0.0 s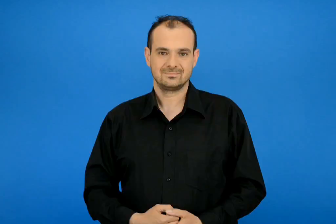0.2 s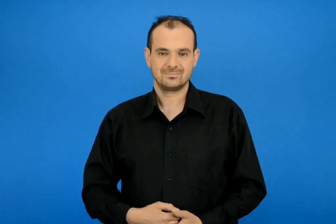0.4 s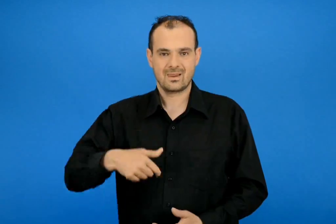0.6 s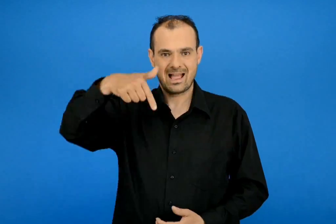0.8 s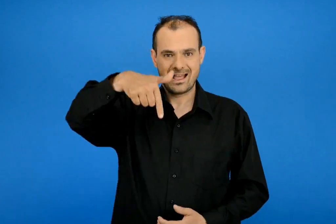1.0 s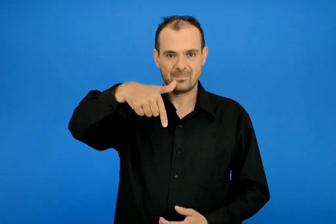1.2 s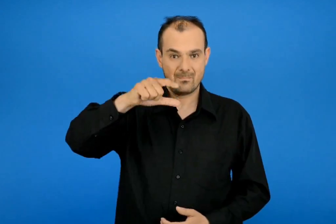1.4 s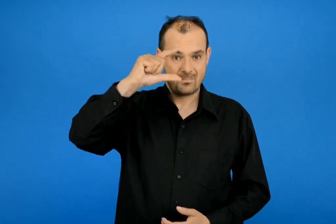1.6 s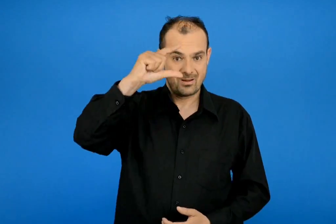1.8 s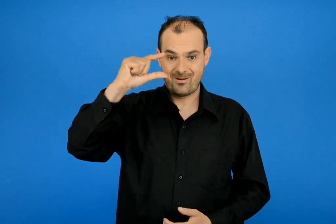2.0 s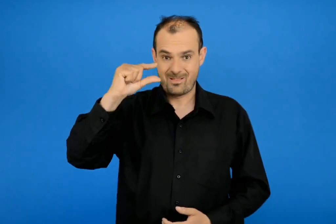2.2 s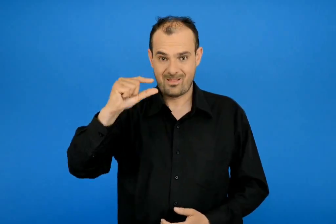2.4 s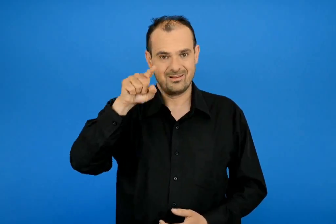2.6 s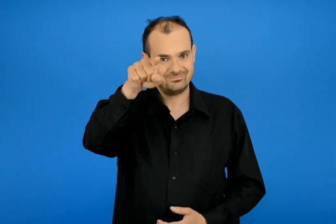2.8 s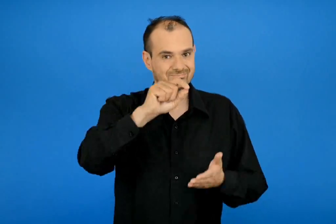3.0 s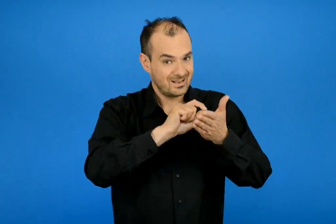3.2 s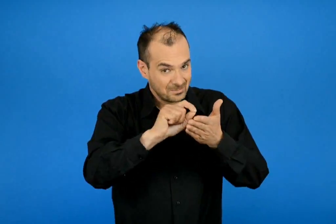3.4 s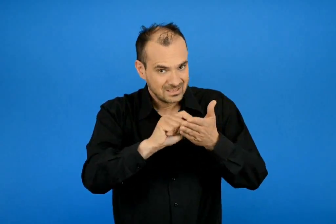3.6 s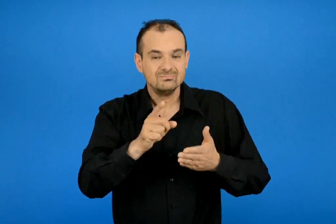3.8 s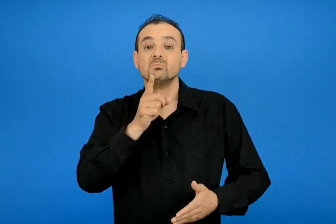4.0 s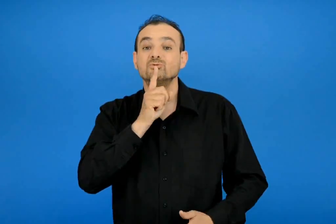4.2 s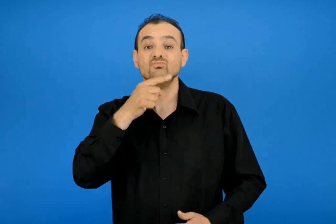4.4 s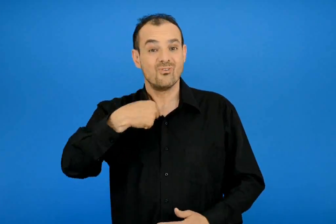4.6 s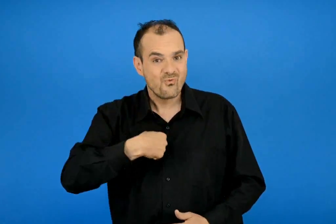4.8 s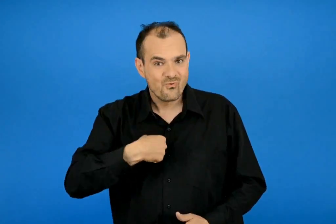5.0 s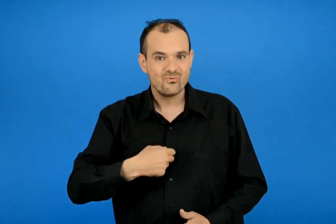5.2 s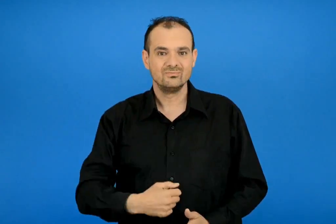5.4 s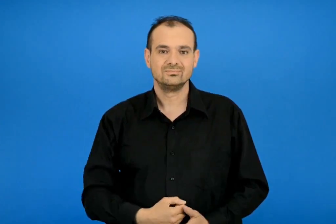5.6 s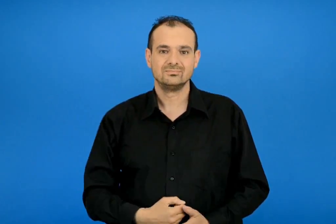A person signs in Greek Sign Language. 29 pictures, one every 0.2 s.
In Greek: γράψε γ γ όπως εγώ
